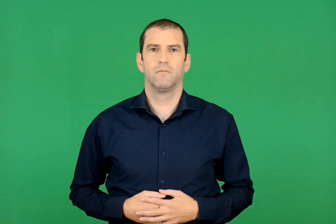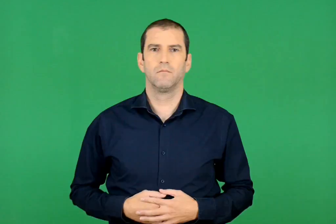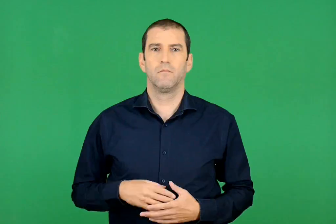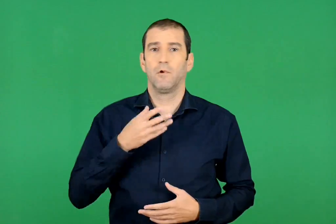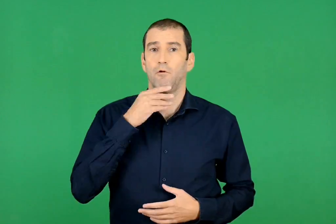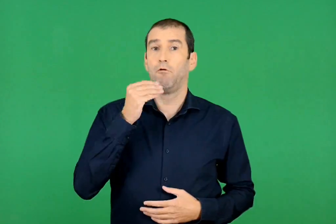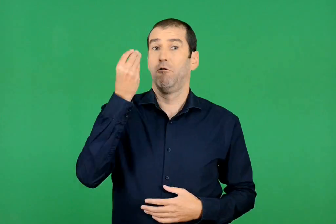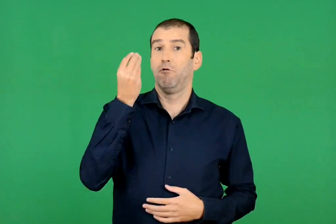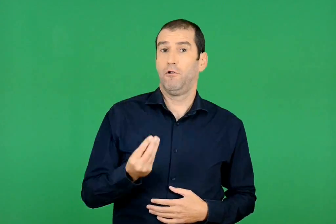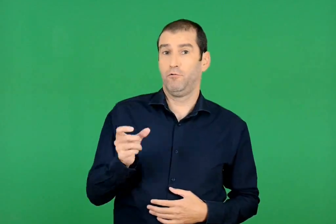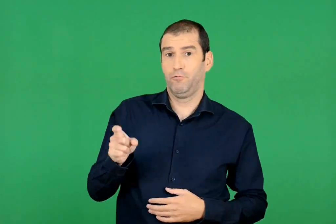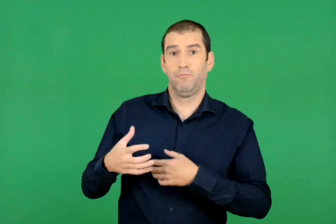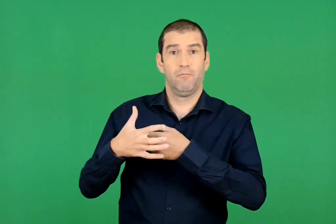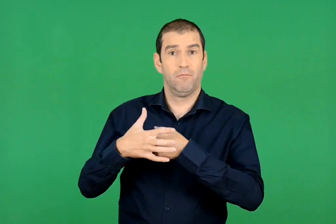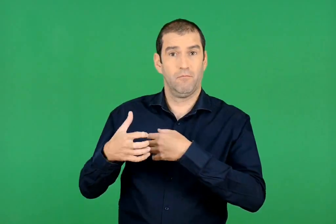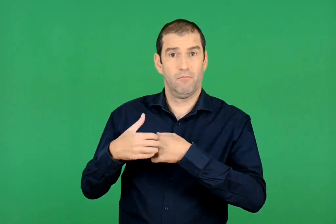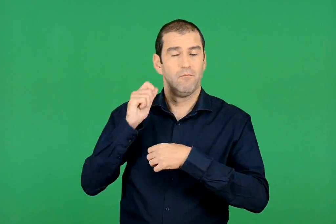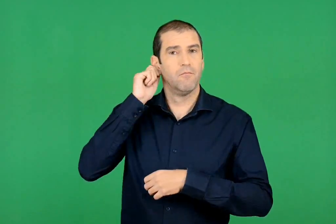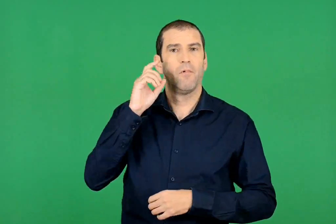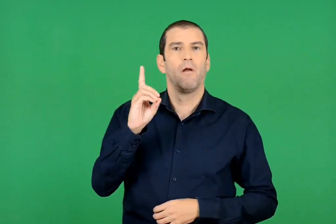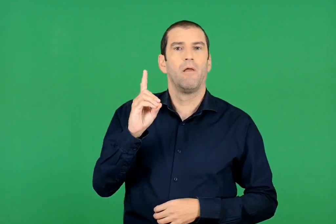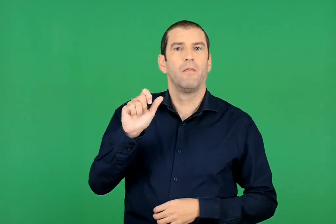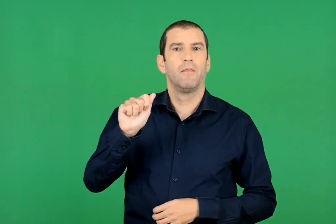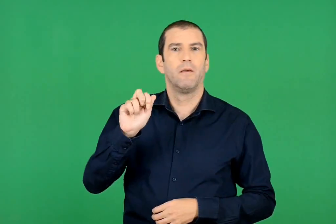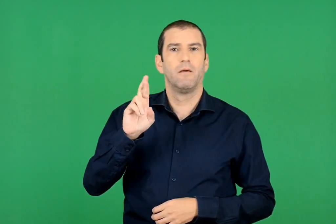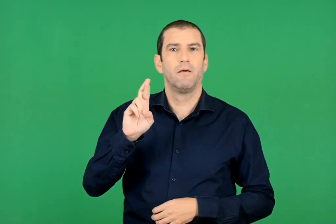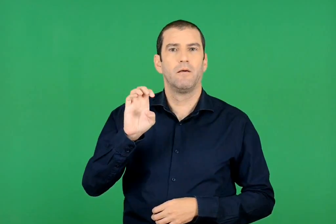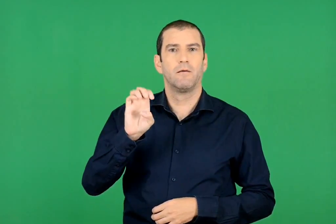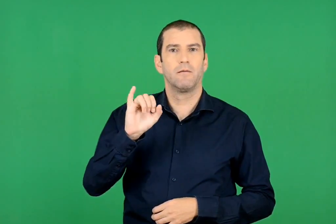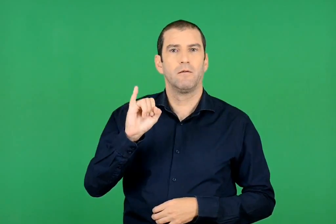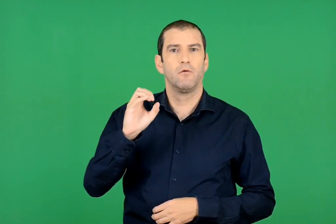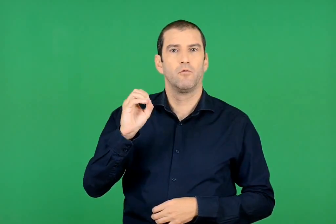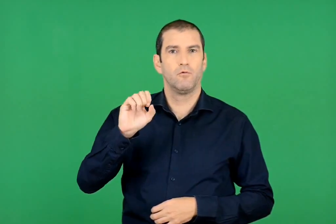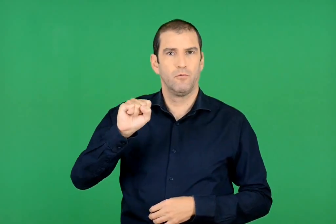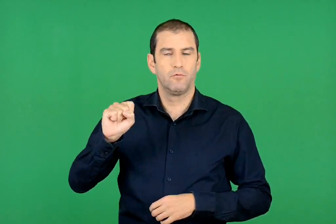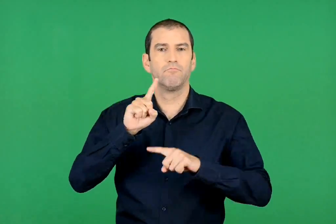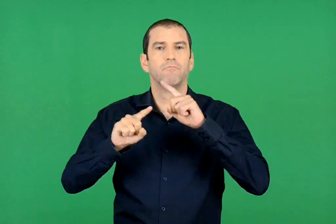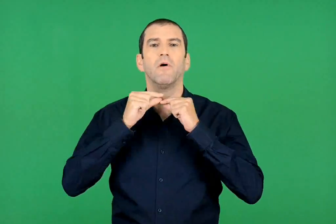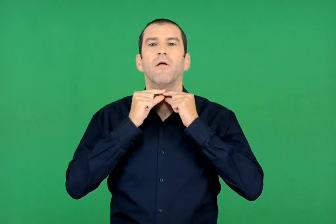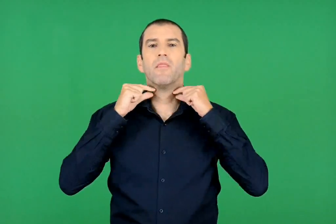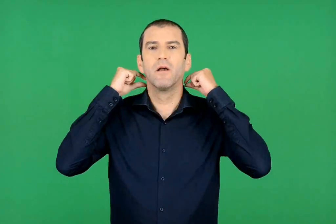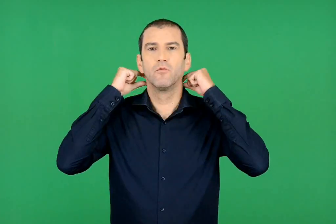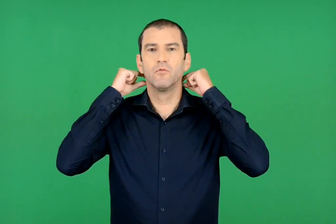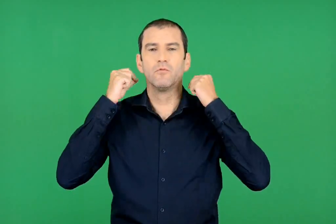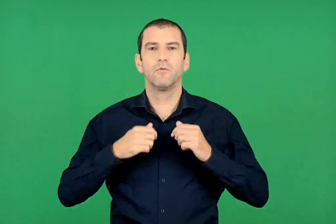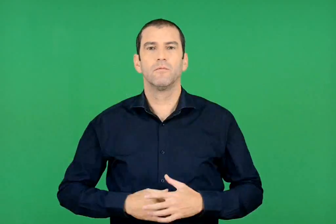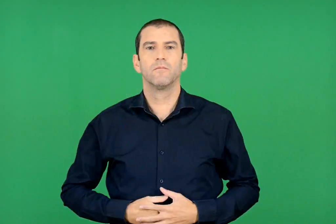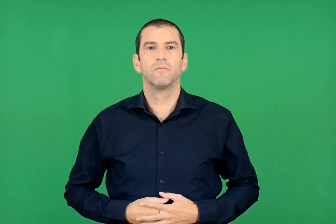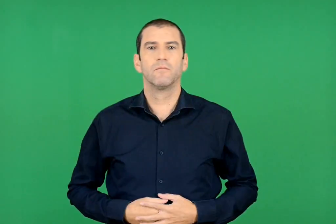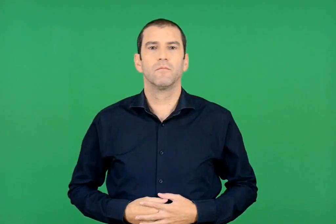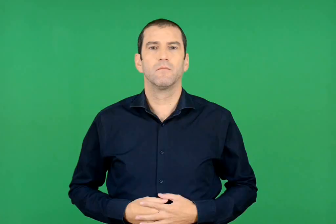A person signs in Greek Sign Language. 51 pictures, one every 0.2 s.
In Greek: ο ωραίος δαρείος
